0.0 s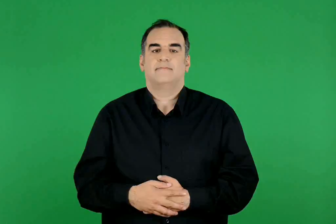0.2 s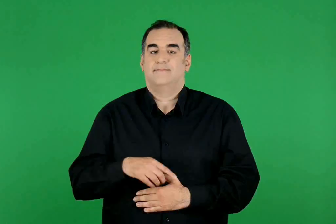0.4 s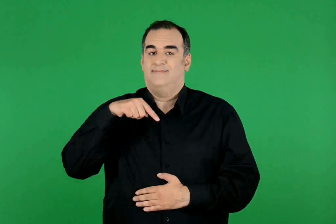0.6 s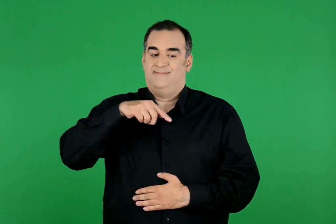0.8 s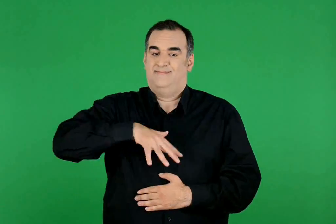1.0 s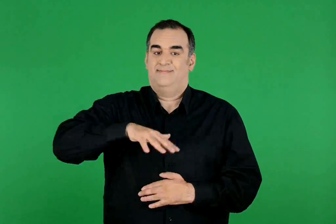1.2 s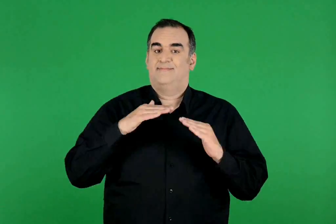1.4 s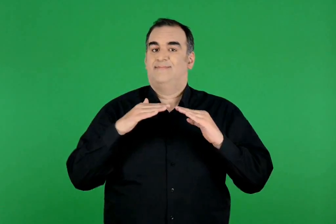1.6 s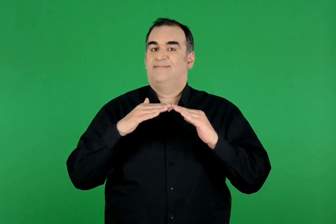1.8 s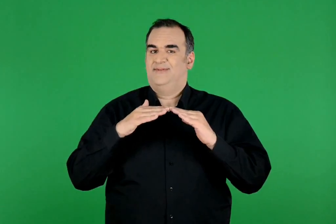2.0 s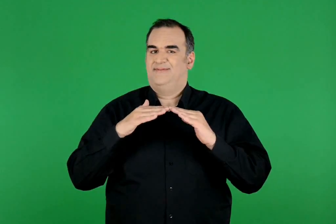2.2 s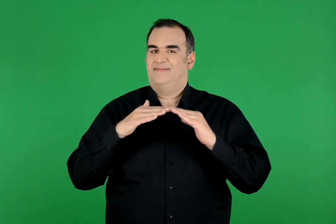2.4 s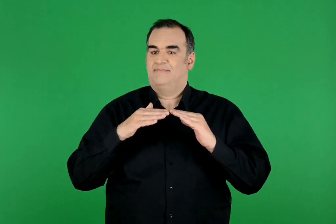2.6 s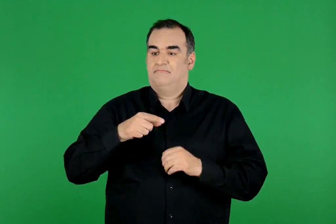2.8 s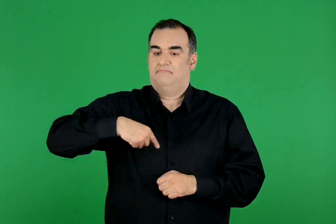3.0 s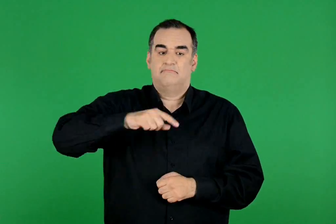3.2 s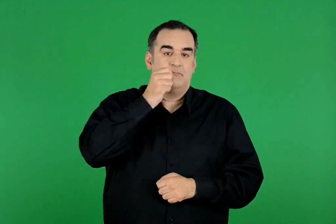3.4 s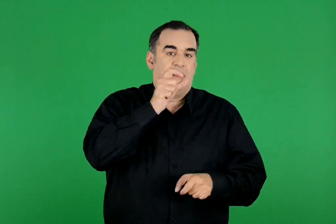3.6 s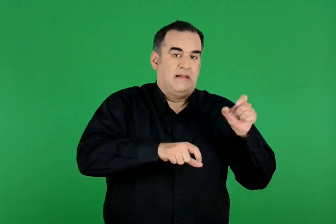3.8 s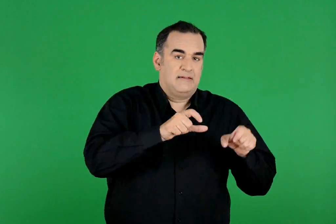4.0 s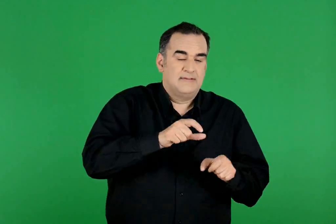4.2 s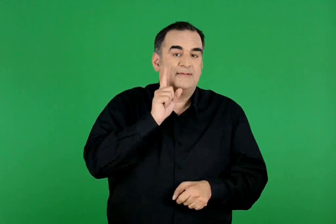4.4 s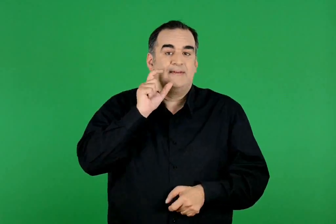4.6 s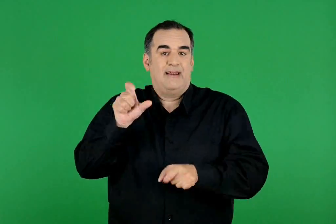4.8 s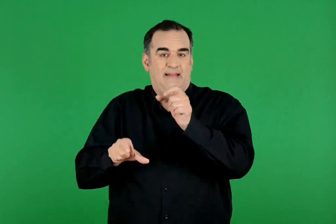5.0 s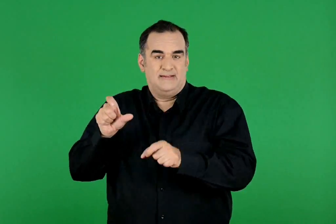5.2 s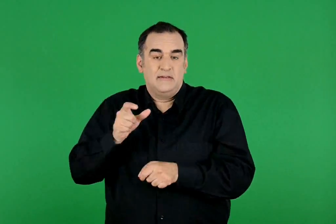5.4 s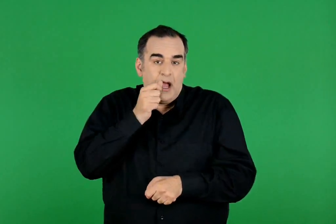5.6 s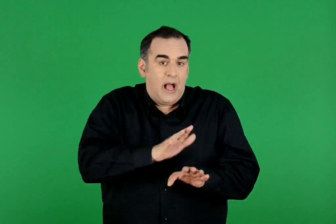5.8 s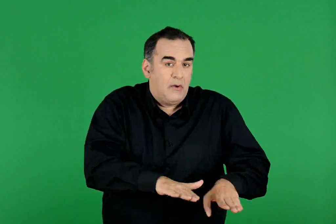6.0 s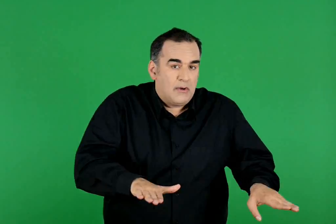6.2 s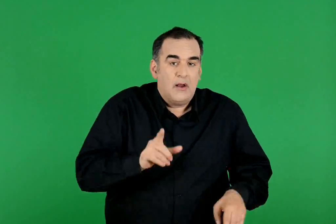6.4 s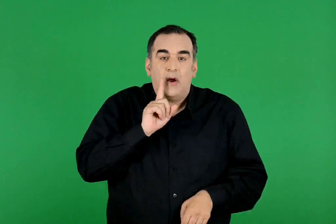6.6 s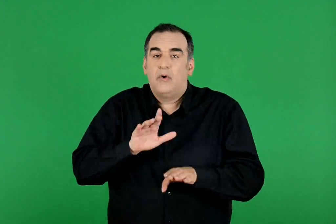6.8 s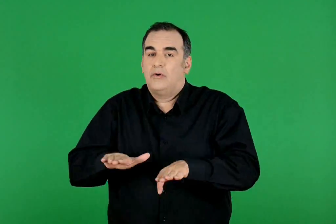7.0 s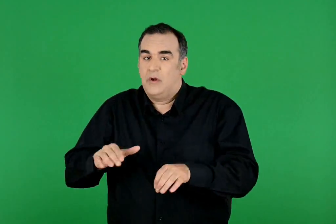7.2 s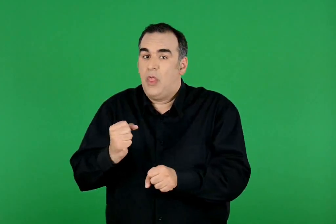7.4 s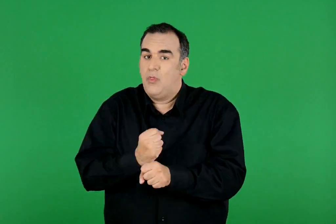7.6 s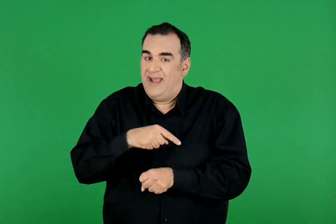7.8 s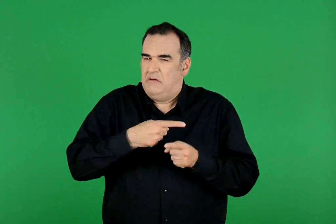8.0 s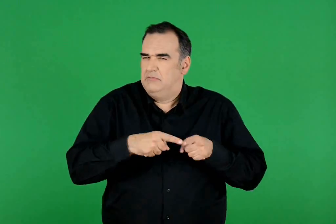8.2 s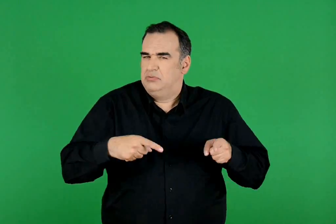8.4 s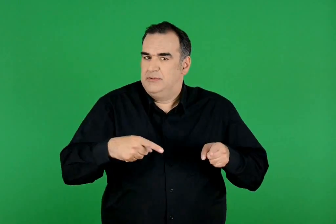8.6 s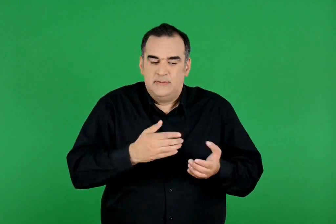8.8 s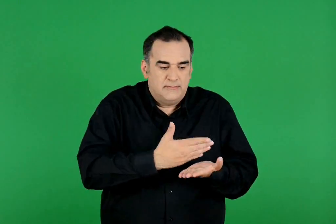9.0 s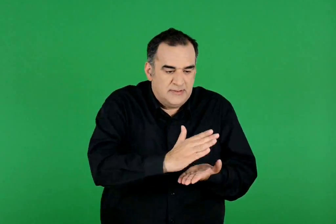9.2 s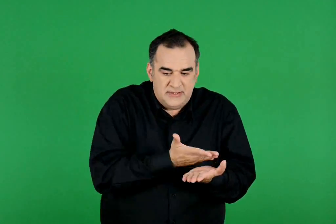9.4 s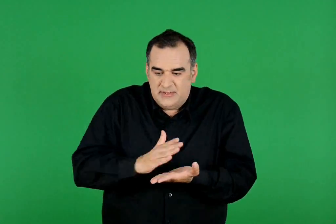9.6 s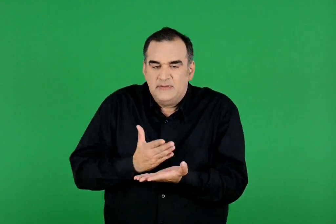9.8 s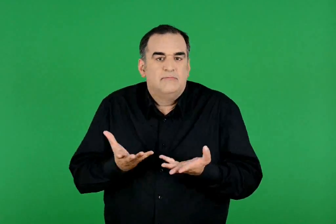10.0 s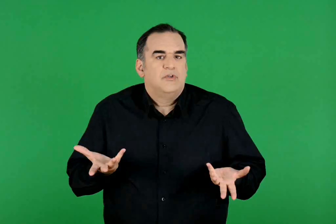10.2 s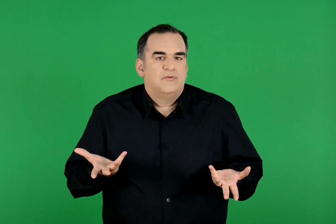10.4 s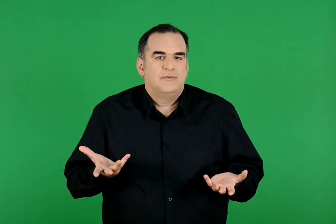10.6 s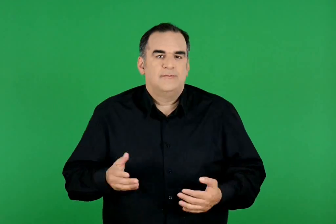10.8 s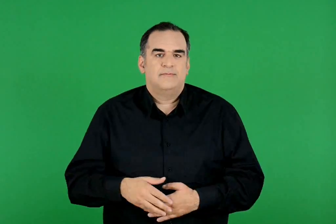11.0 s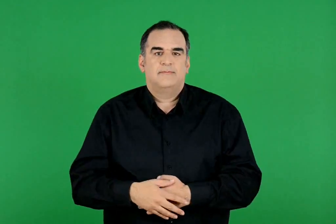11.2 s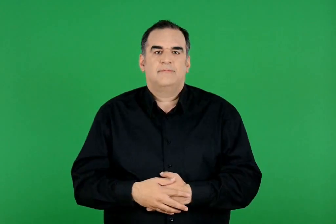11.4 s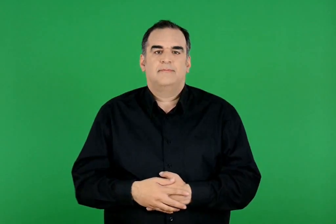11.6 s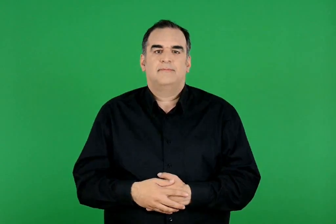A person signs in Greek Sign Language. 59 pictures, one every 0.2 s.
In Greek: στο σπίτι μας πώς μοιράζονται οι διάφορες δουλειές ανάμεσα σε άντρες και γυναίκες , σε κορίτσια και αγόρια ;
